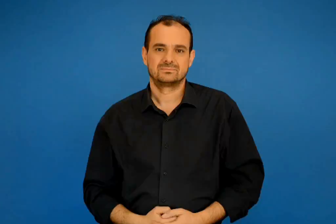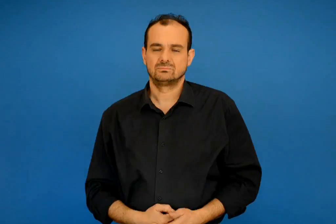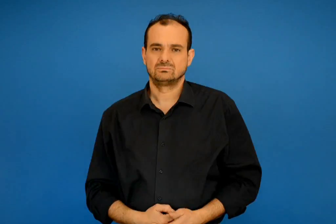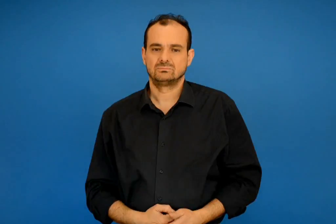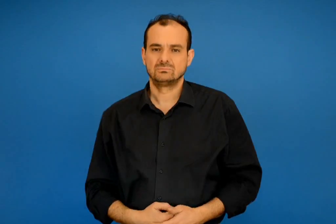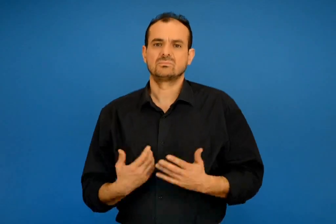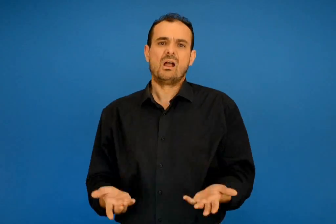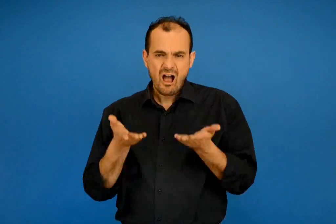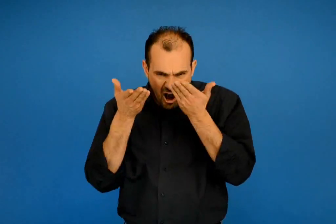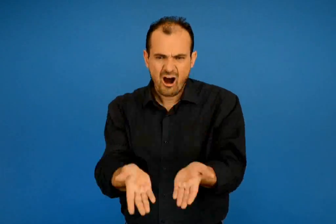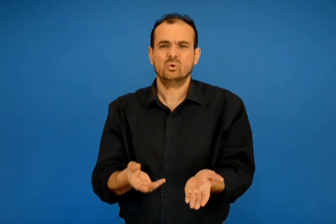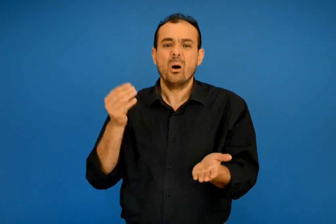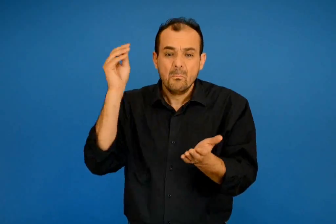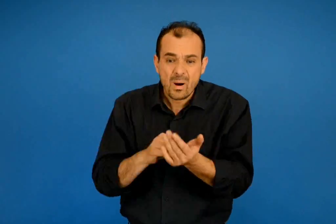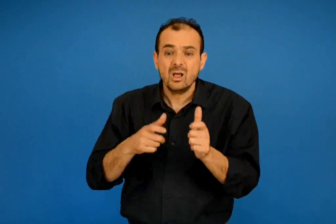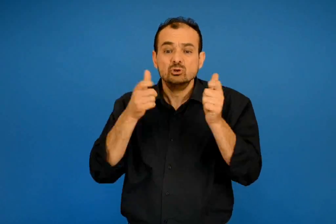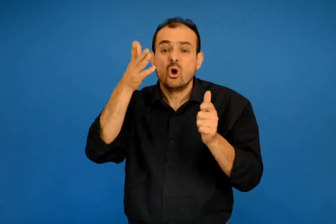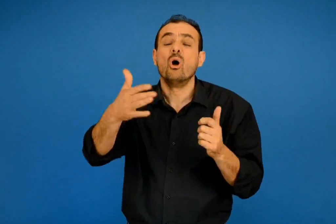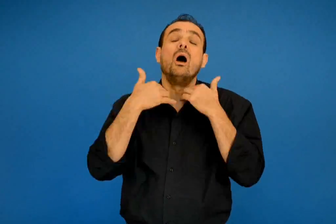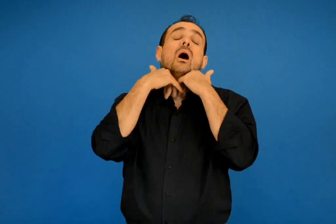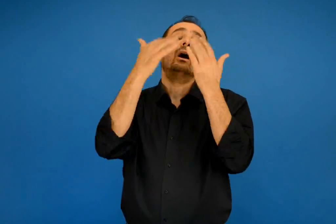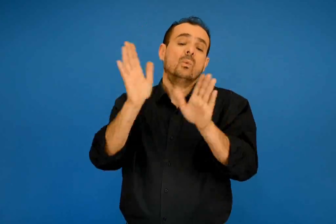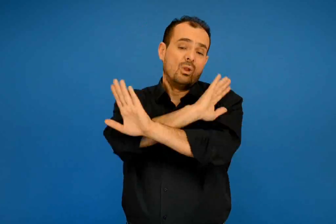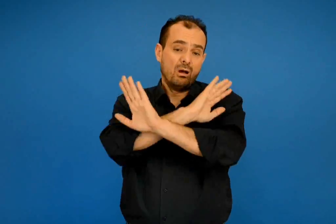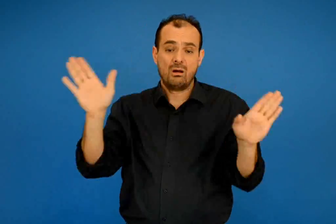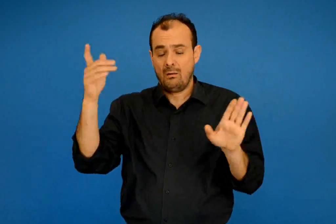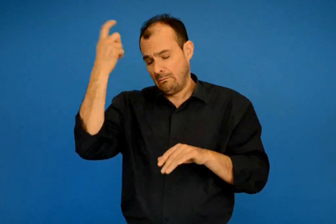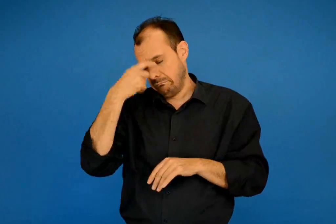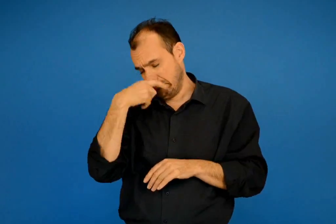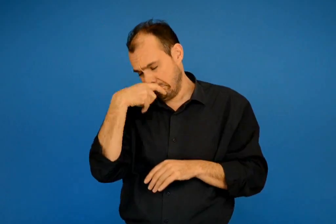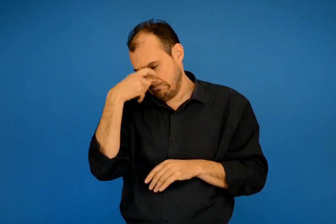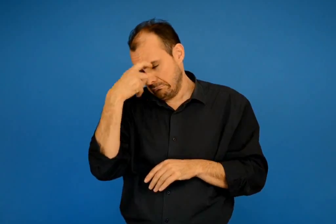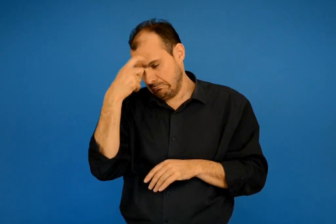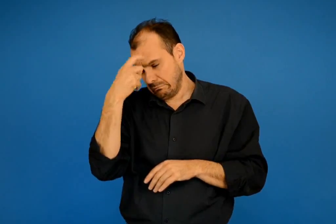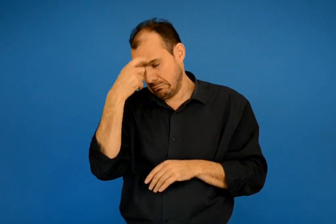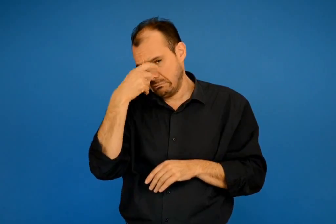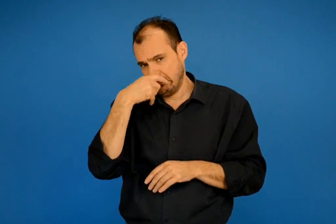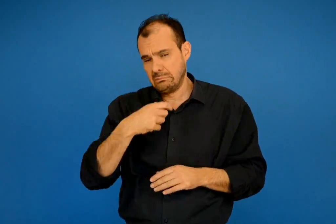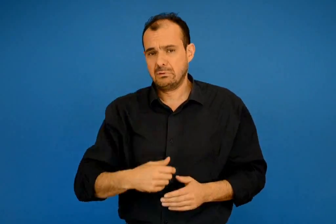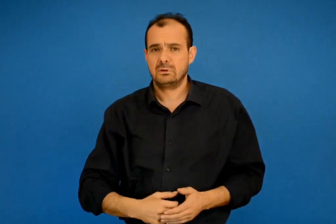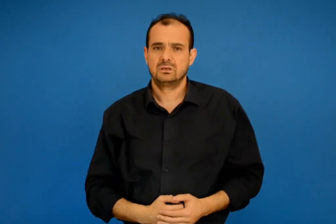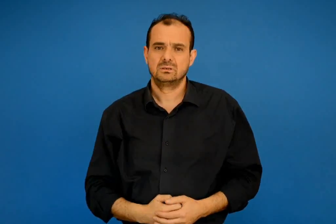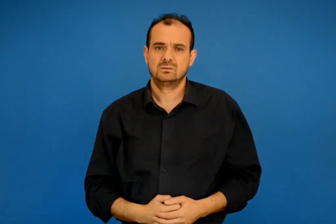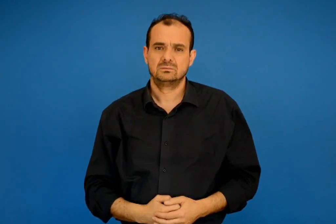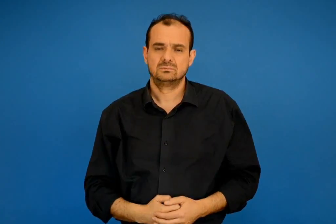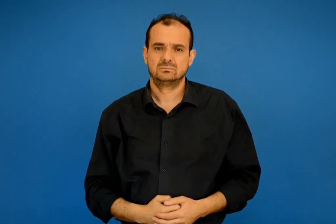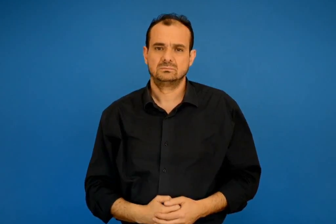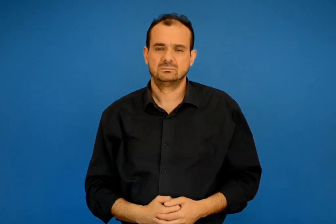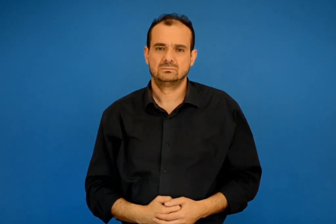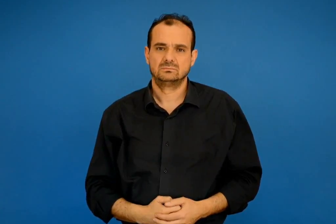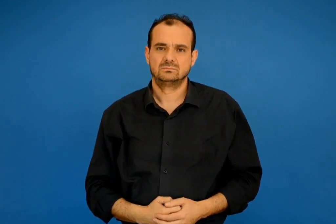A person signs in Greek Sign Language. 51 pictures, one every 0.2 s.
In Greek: αυτό ήταν δεν αντέχω άλλο δε θα ξαναπάω σχολείο ποτέ πια είπε ο ξέρξης και ξανάρχισε να κλαίει
